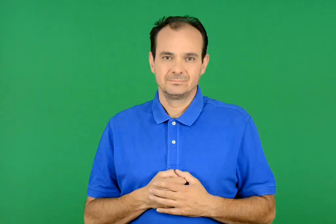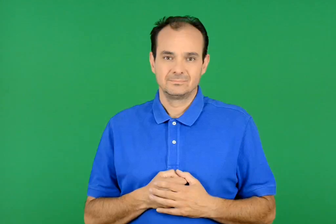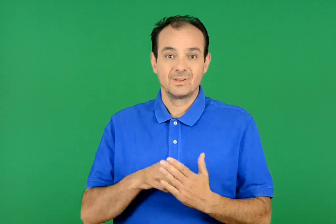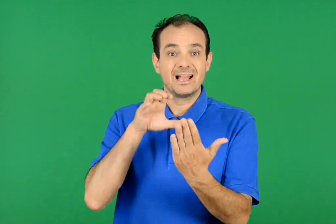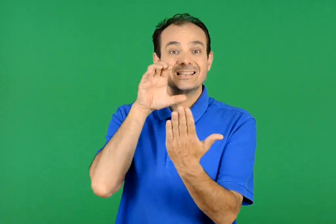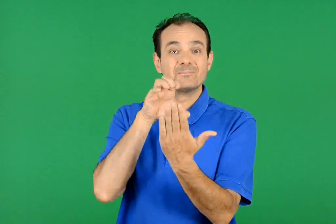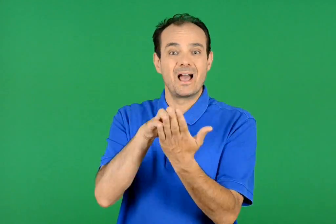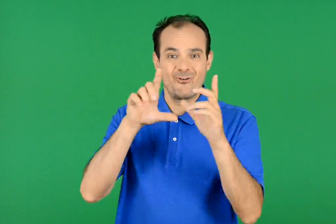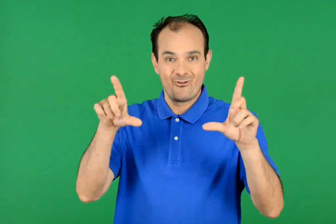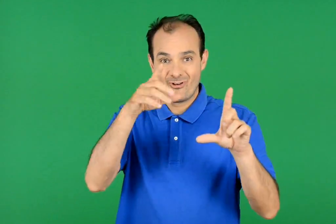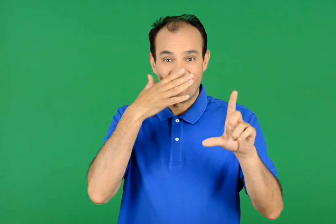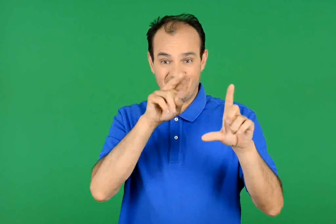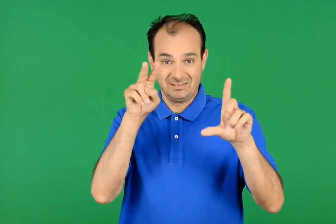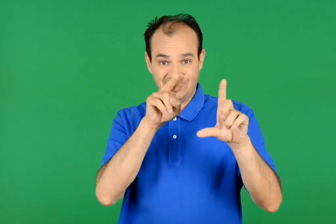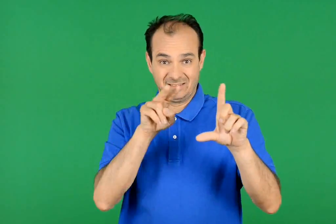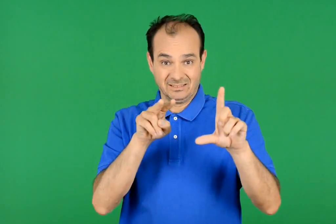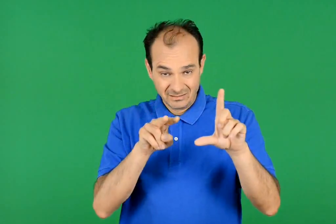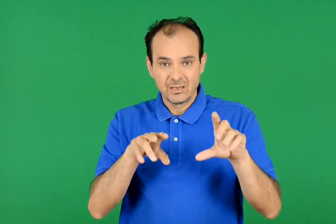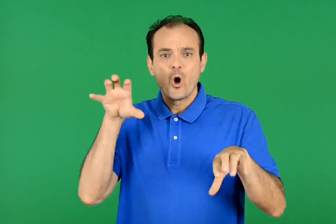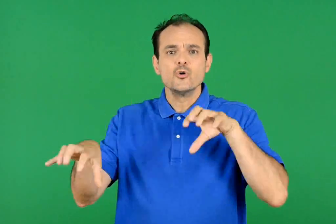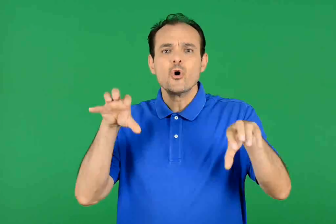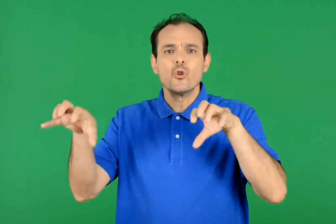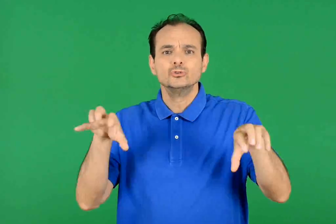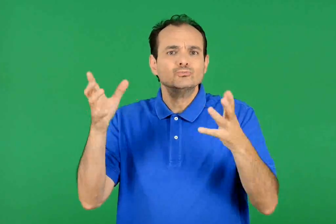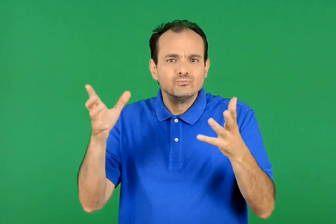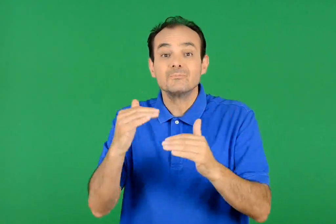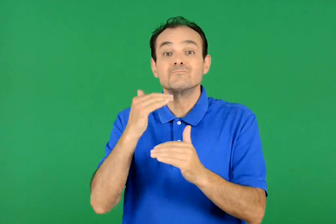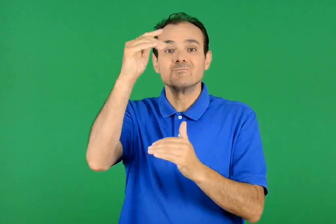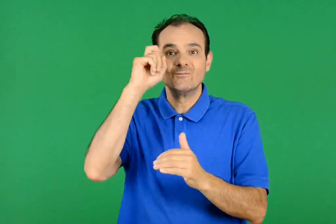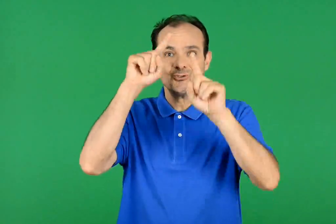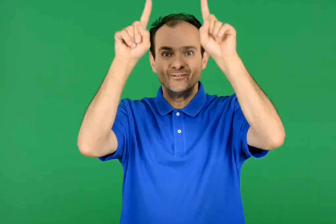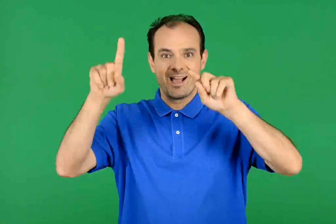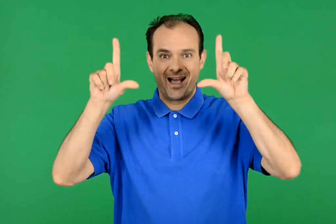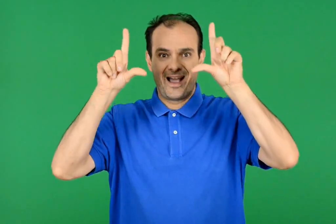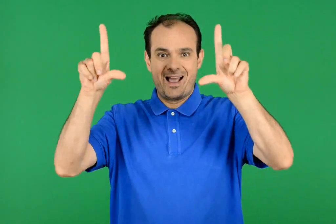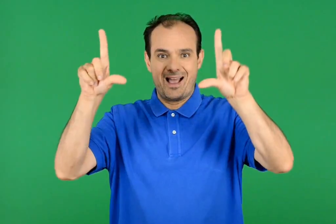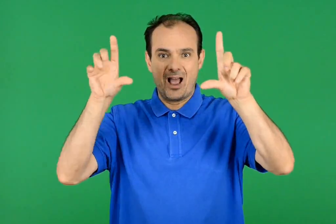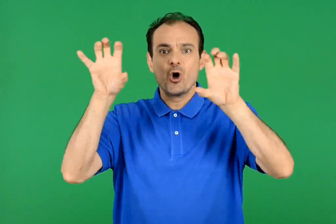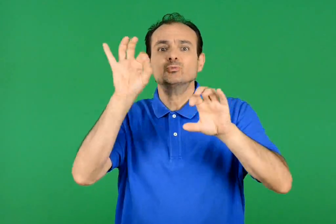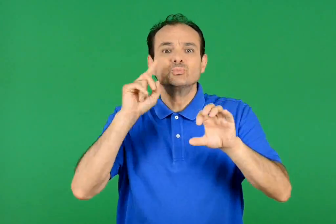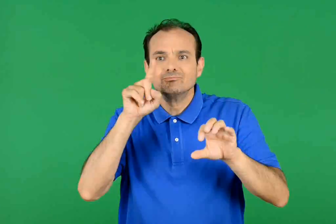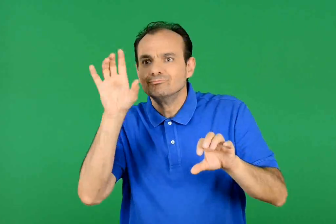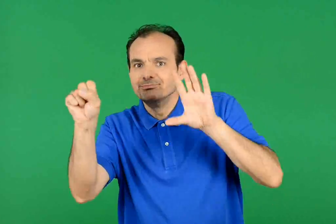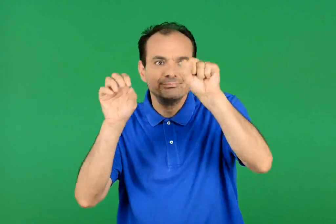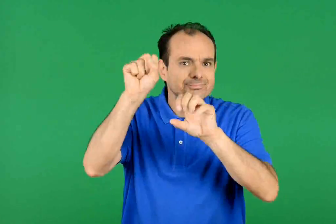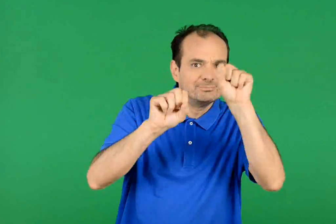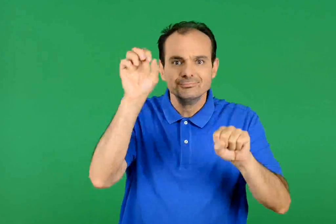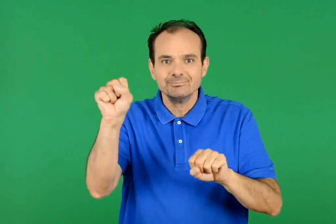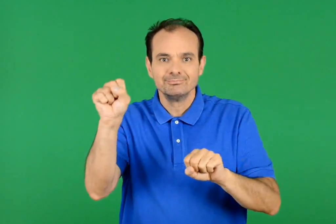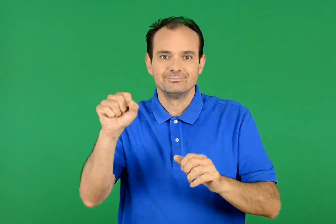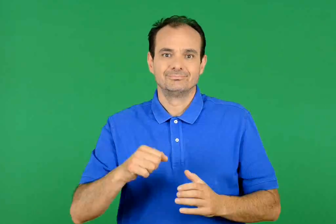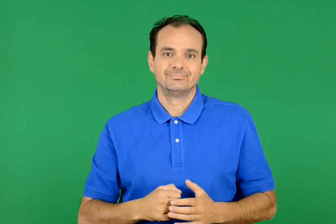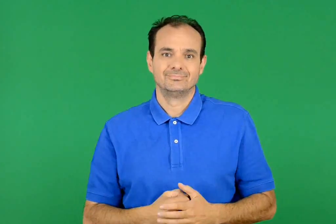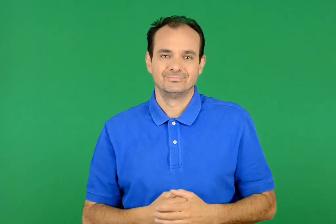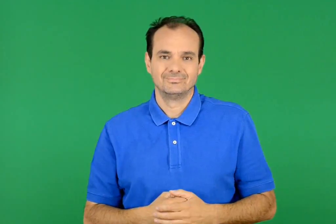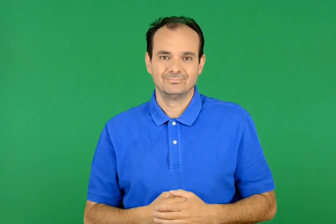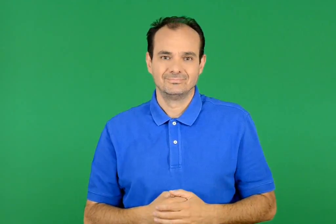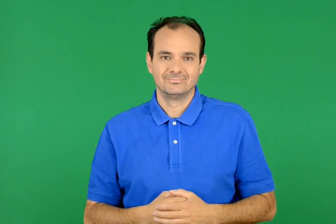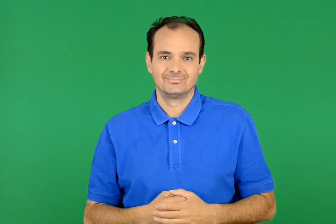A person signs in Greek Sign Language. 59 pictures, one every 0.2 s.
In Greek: ποιους από τους χώρους που διαβάζεις στο κείμενο μπορείς να δεις στη φωτογραφία ;
